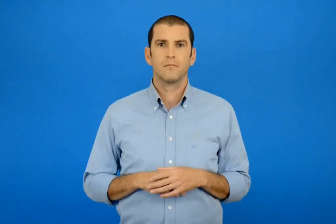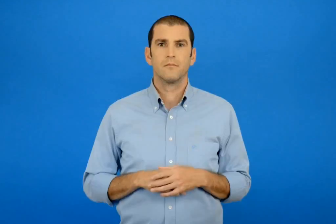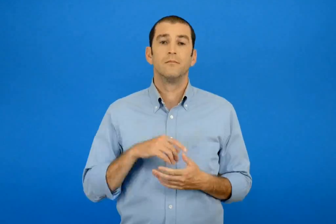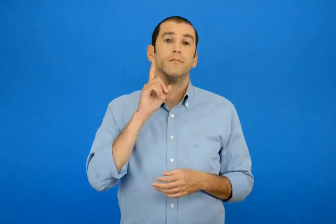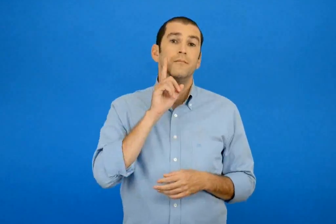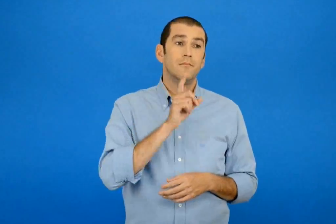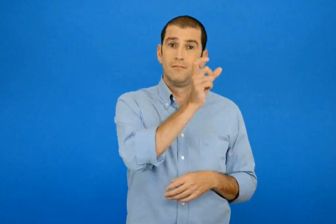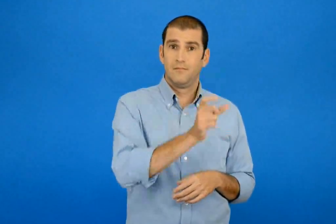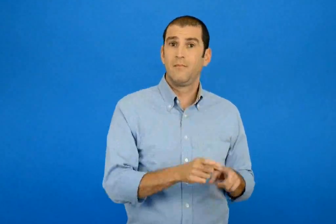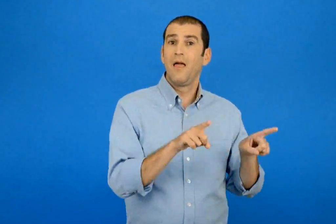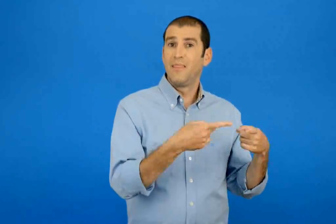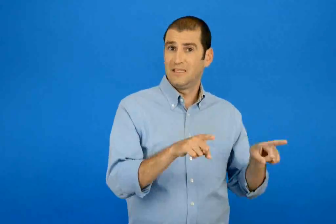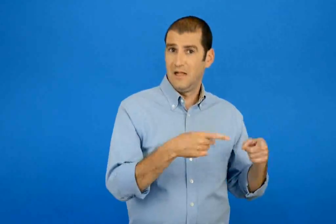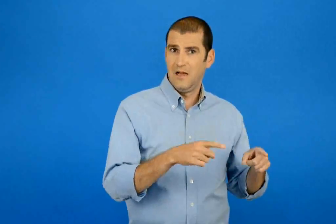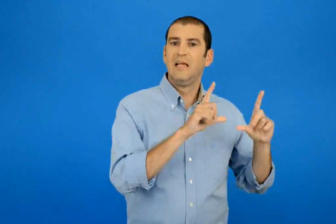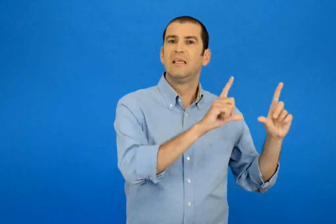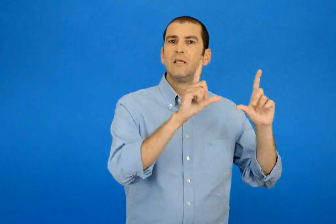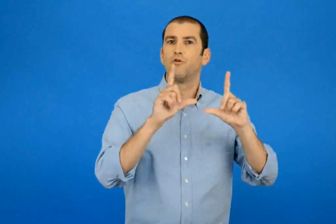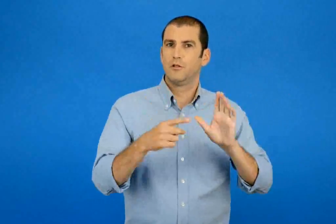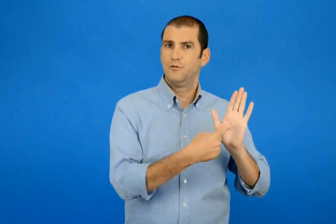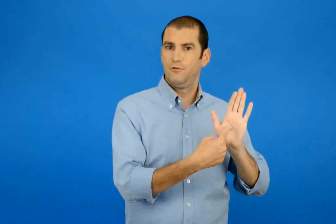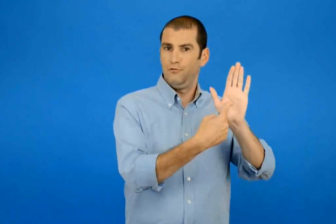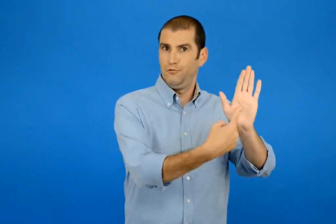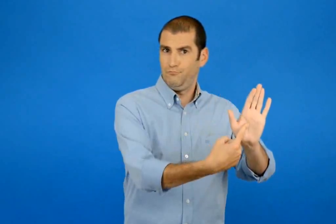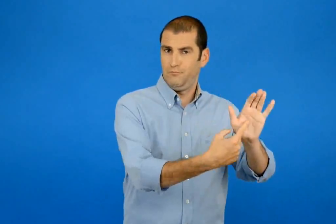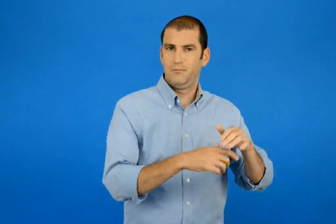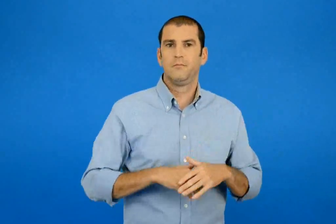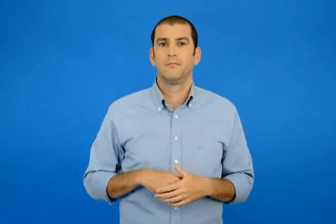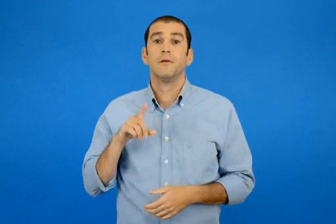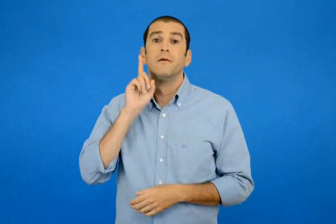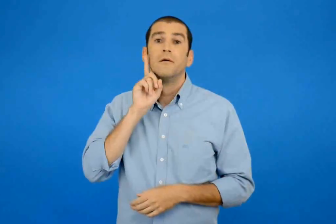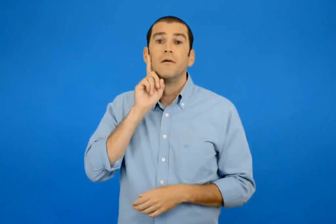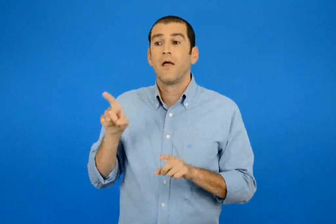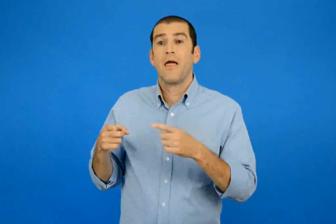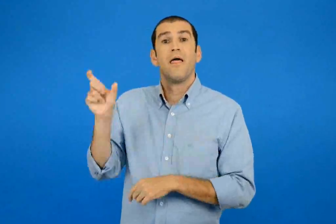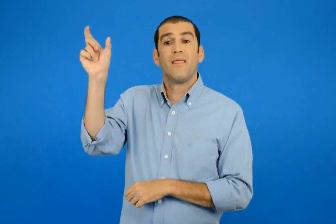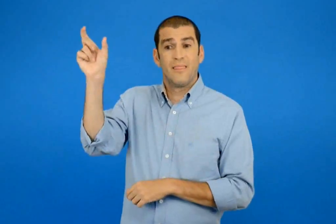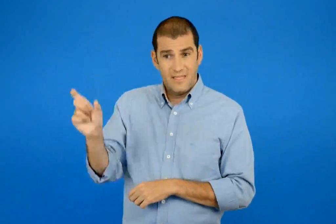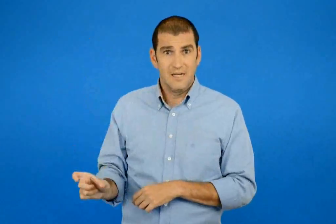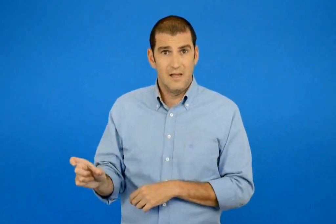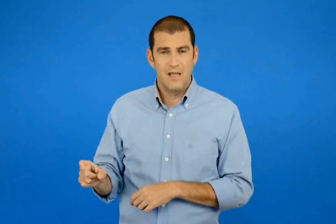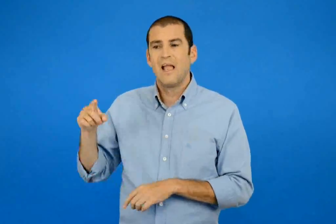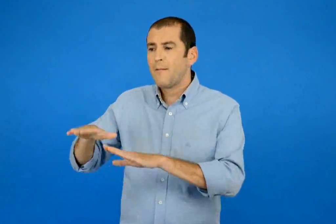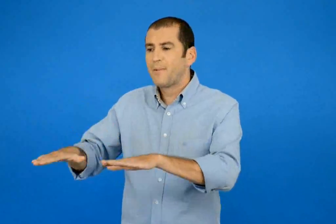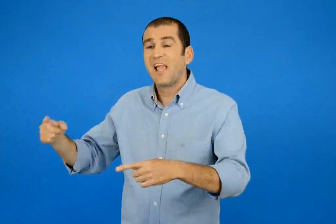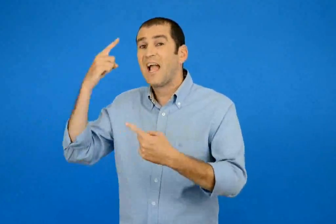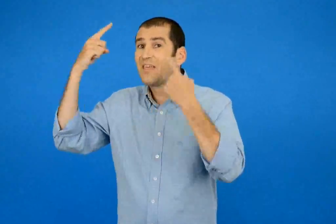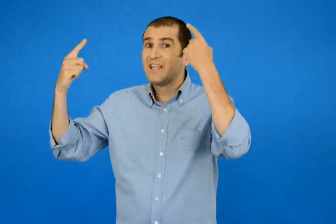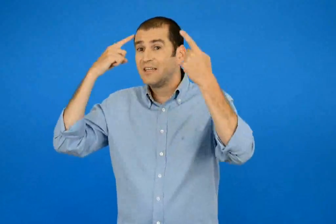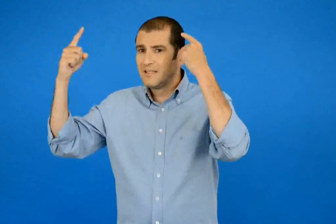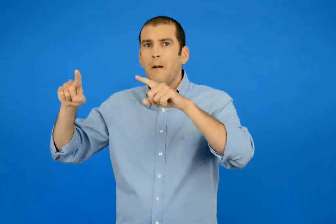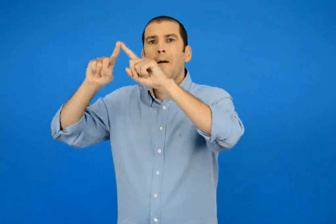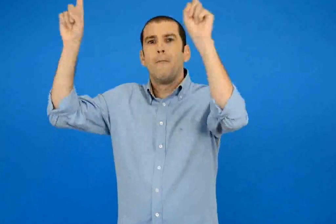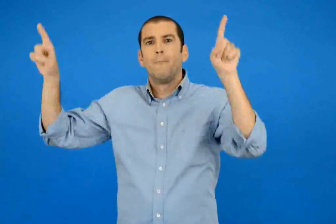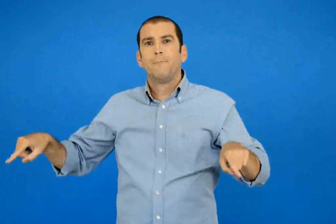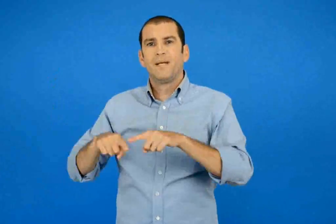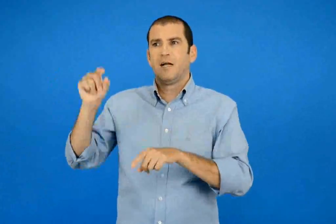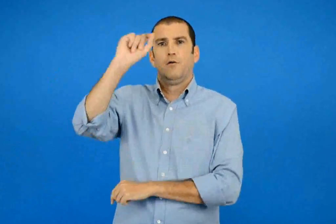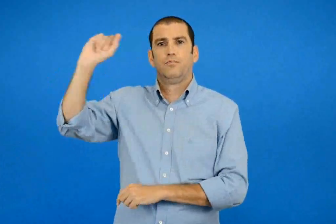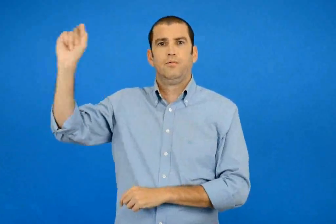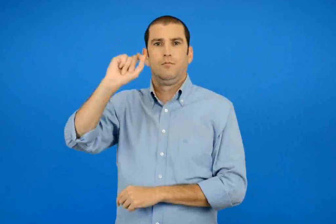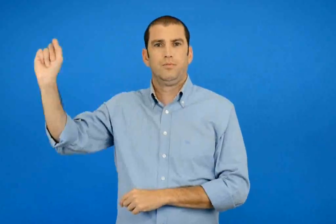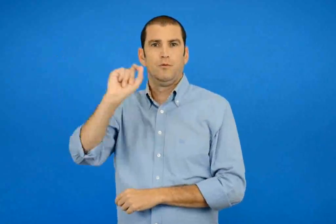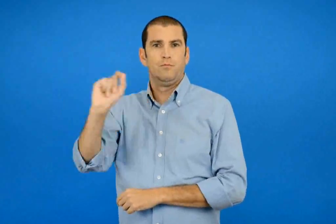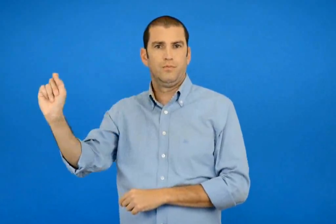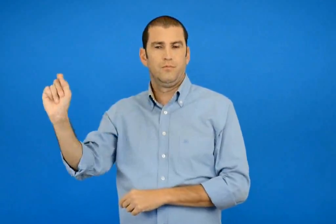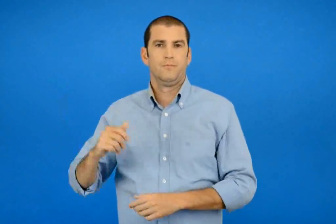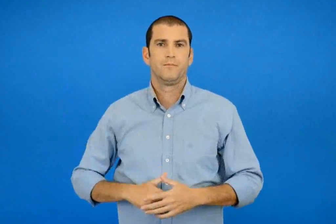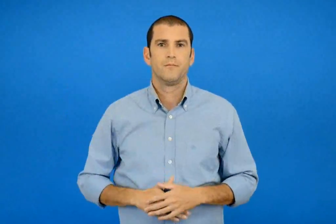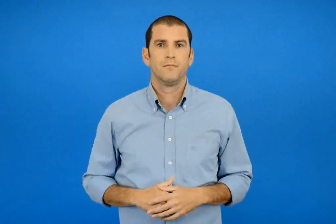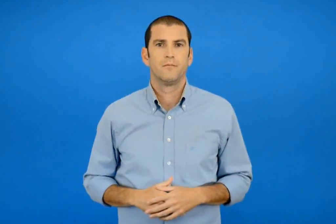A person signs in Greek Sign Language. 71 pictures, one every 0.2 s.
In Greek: η δασκάλα δείχνει εικόνες η δασκάλα γραφεί στον πίνακα τις ιδέες των παιδιών
